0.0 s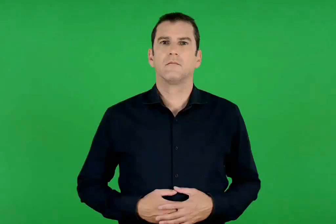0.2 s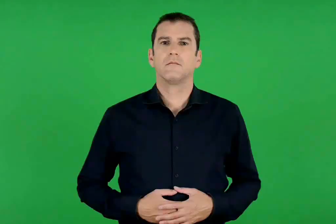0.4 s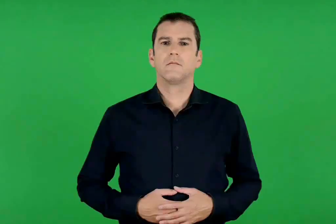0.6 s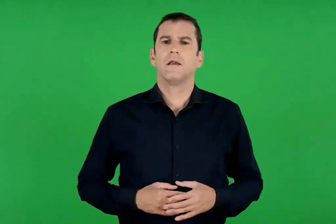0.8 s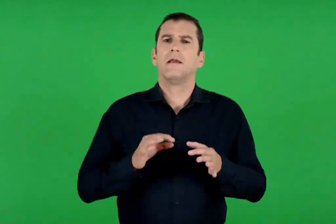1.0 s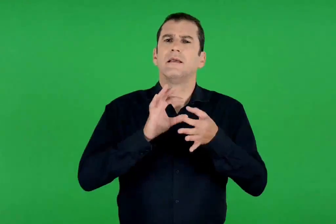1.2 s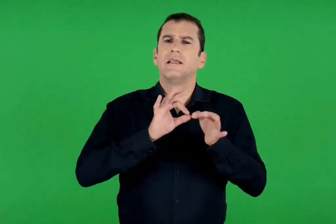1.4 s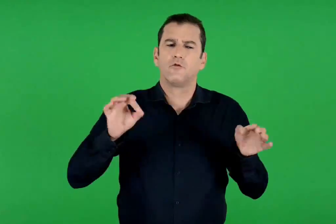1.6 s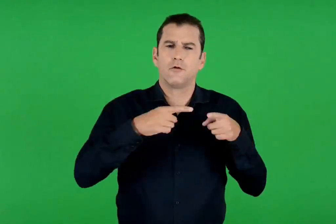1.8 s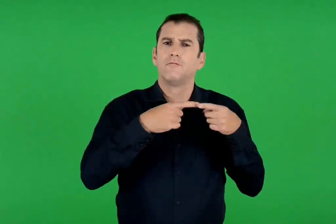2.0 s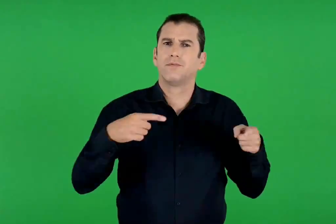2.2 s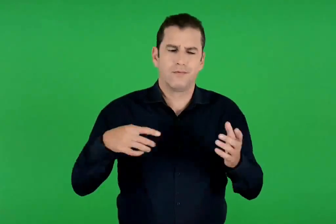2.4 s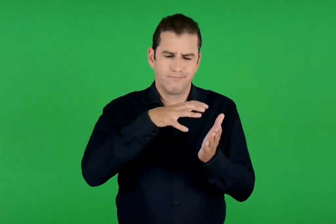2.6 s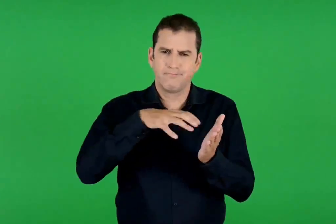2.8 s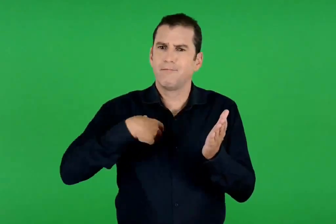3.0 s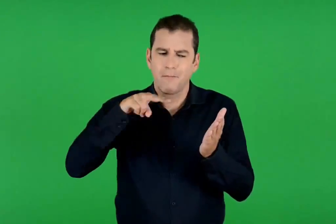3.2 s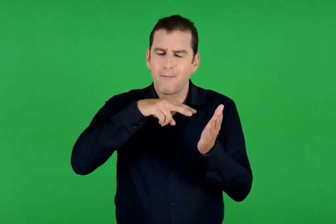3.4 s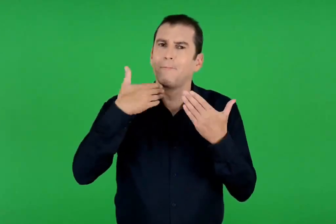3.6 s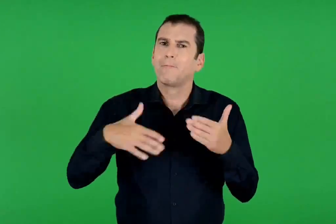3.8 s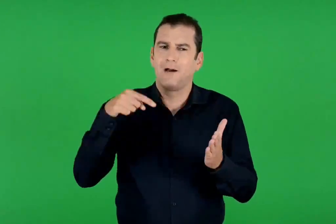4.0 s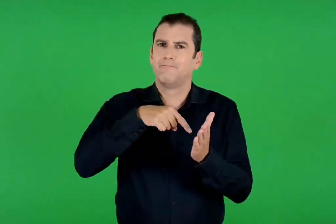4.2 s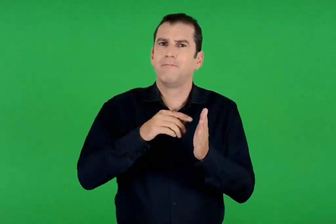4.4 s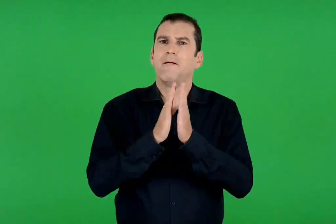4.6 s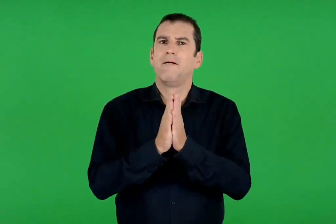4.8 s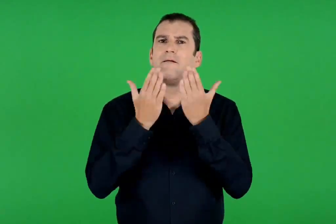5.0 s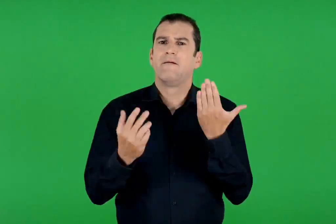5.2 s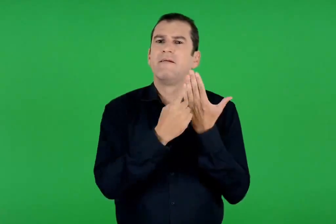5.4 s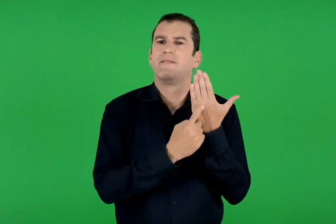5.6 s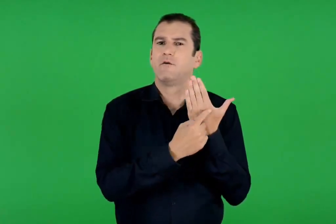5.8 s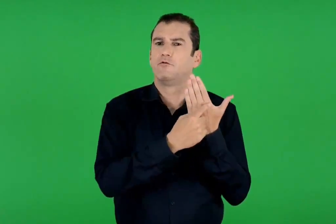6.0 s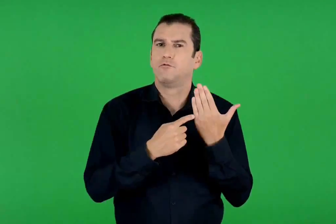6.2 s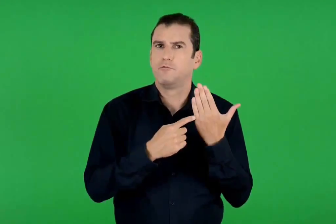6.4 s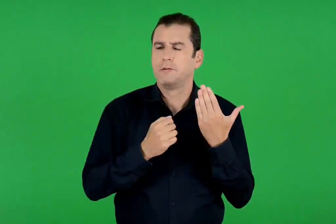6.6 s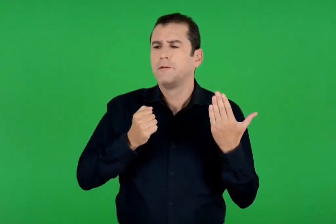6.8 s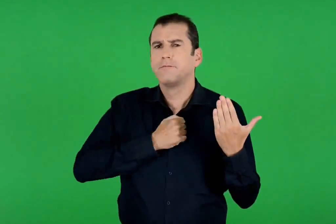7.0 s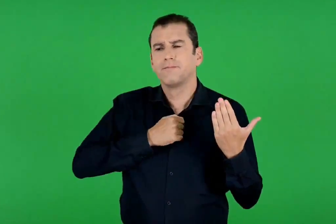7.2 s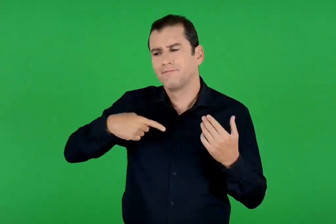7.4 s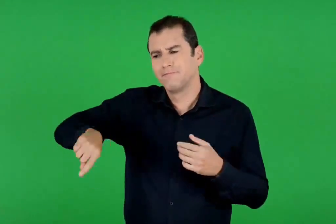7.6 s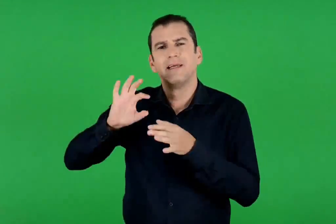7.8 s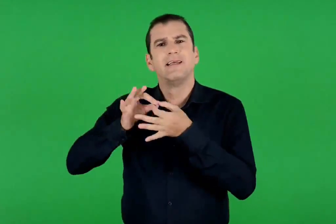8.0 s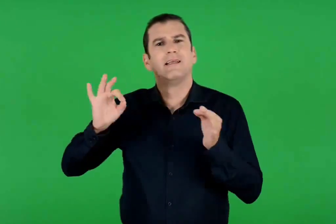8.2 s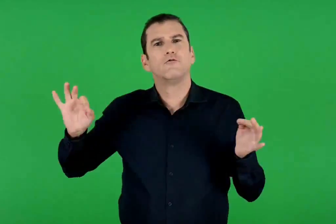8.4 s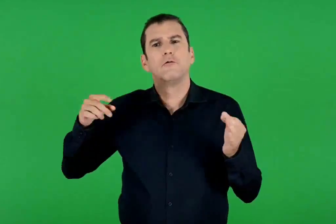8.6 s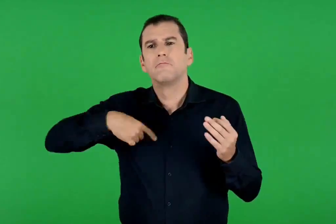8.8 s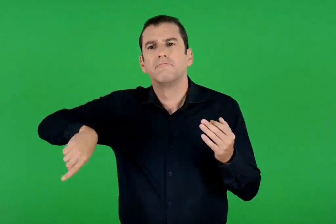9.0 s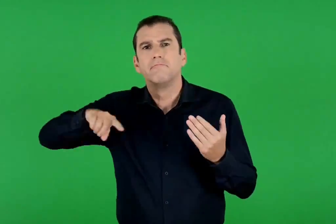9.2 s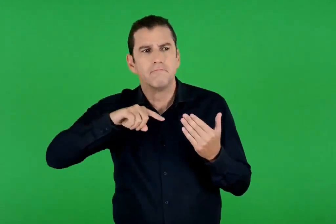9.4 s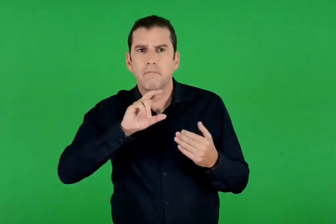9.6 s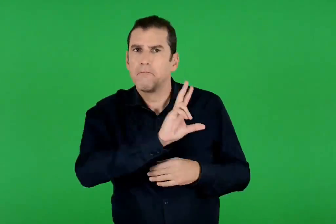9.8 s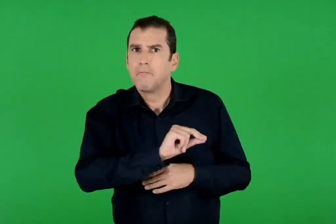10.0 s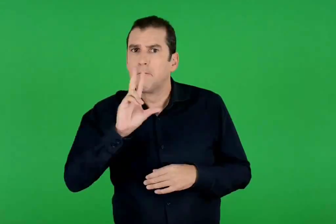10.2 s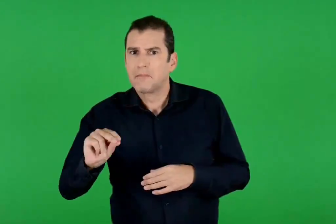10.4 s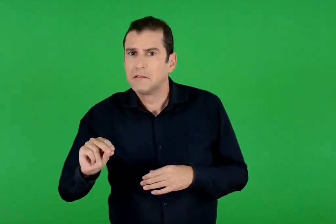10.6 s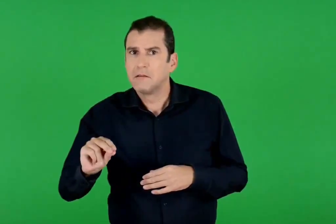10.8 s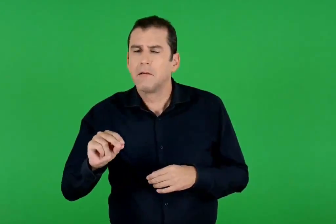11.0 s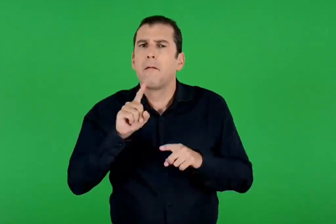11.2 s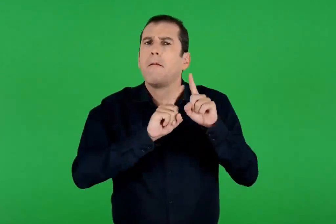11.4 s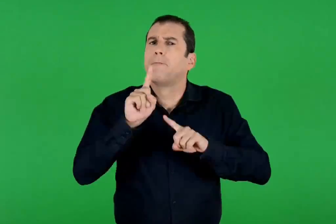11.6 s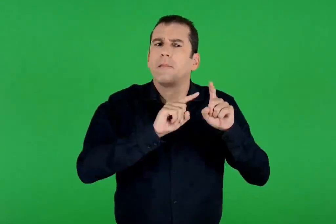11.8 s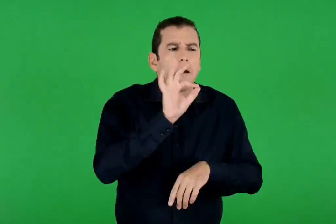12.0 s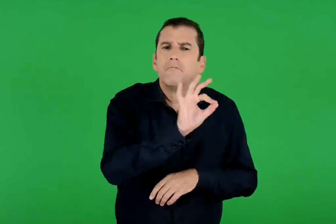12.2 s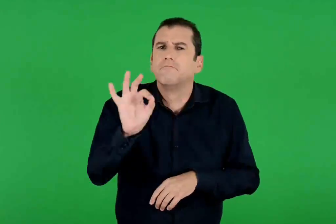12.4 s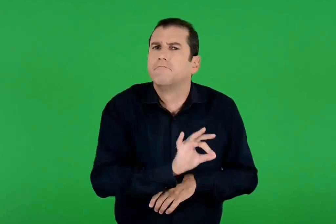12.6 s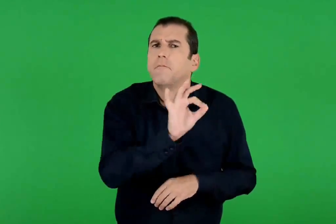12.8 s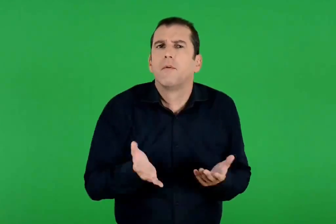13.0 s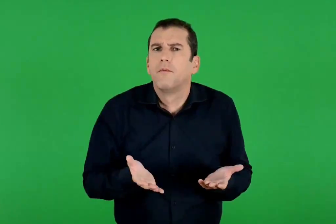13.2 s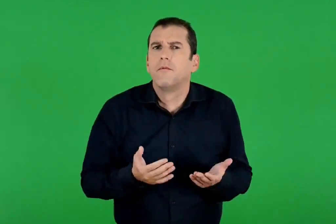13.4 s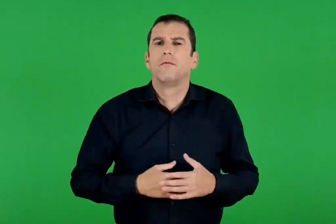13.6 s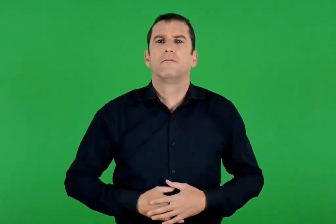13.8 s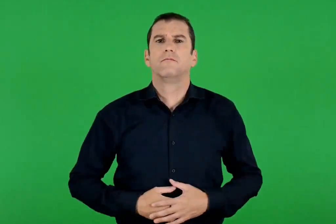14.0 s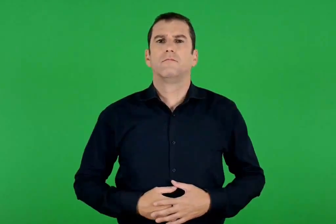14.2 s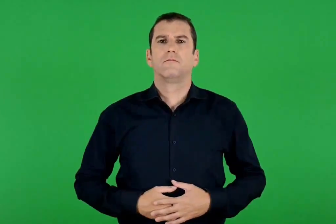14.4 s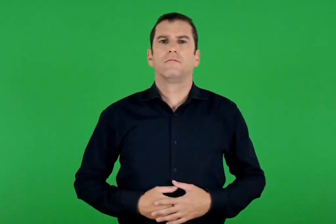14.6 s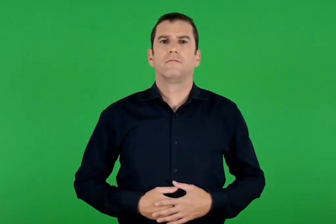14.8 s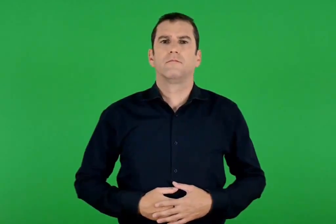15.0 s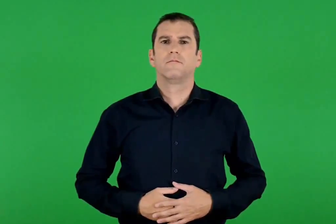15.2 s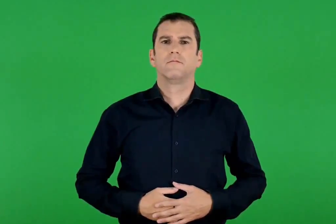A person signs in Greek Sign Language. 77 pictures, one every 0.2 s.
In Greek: μοιάζει η ιστορία μας με κάποια από τις ιστορίες της βίβλου που διαβάσαμε ; σε ποια σημεία ;
